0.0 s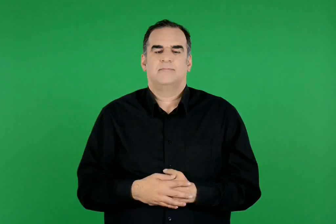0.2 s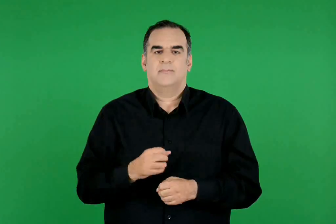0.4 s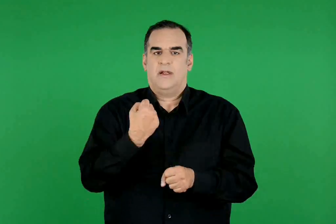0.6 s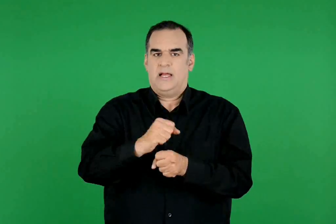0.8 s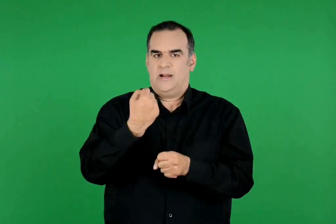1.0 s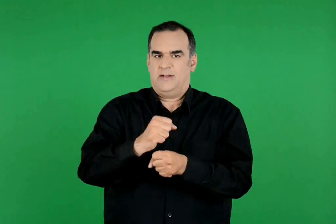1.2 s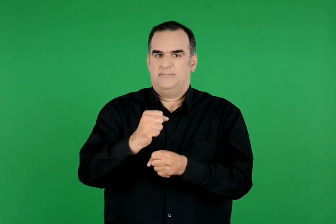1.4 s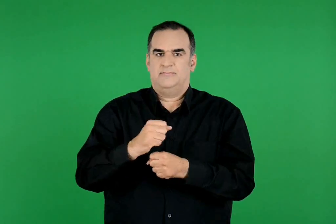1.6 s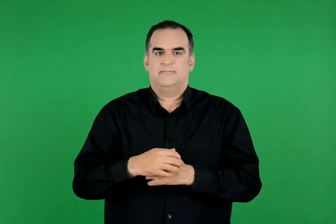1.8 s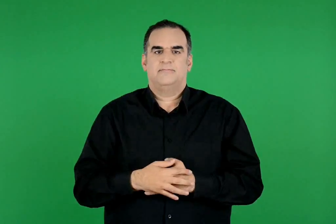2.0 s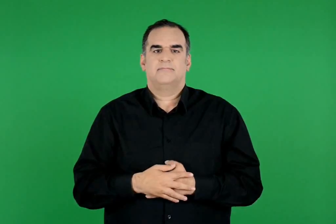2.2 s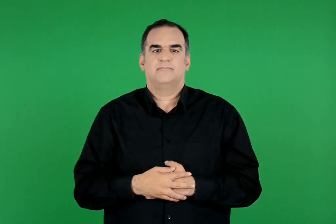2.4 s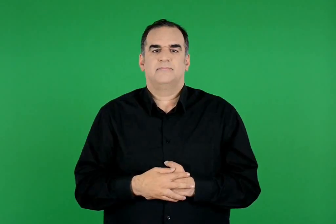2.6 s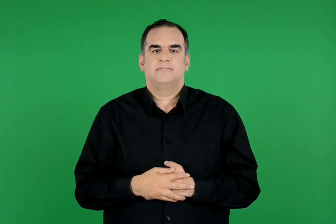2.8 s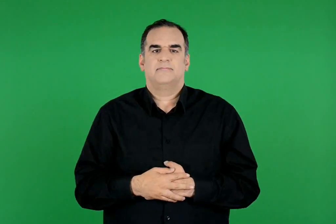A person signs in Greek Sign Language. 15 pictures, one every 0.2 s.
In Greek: άγαλμα
